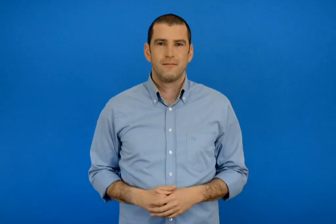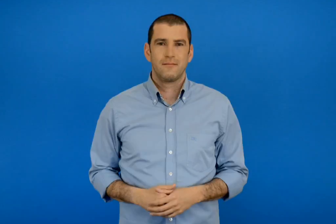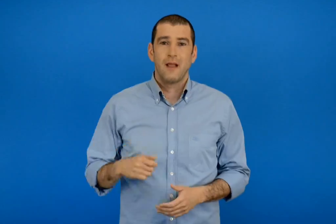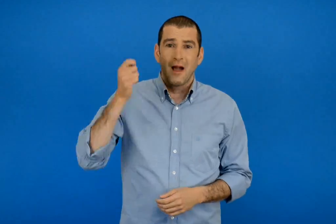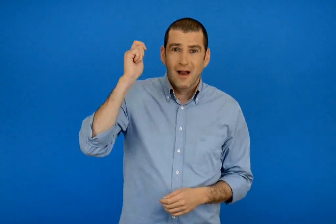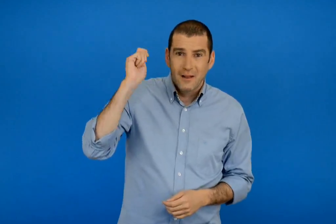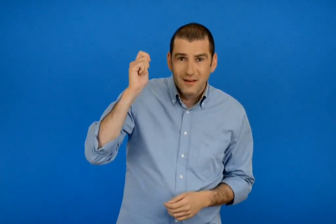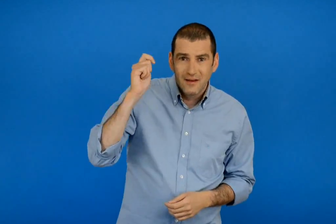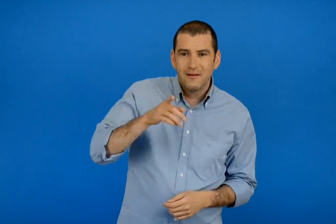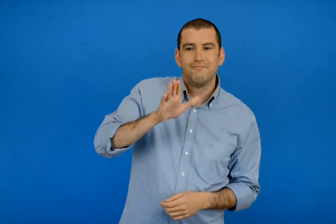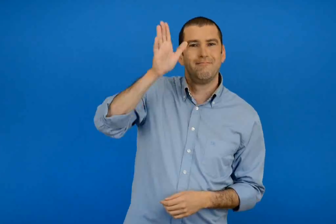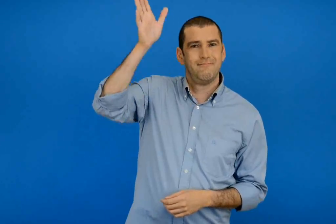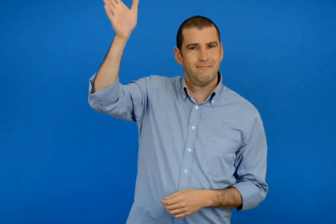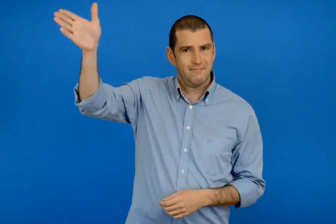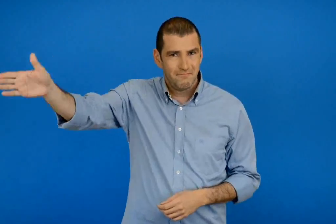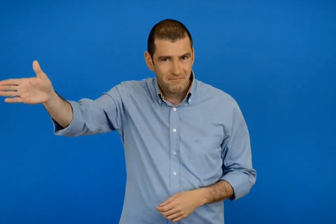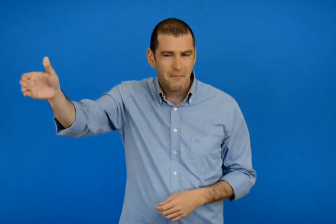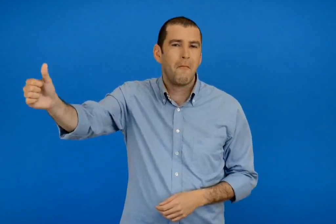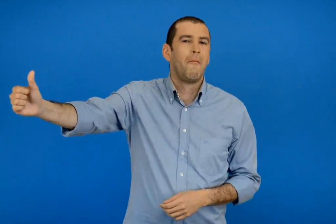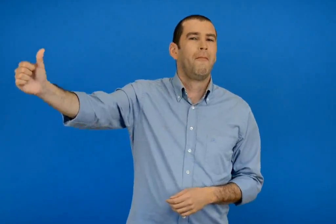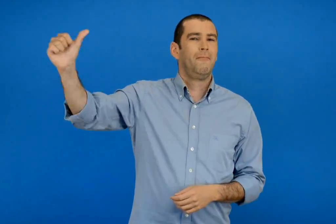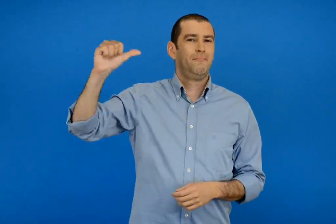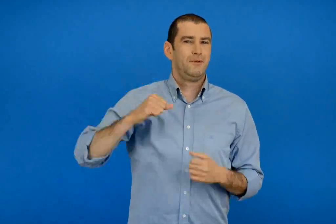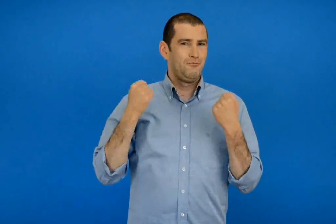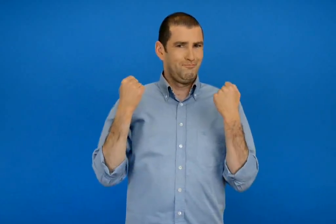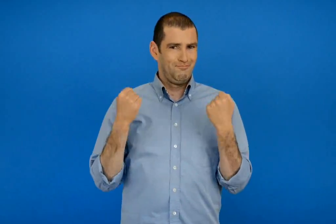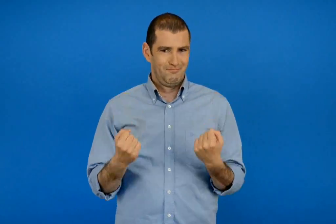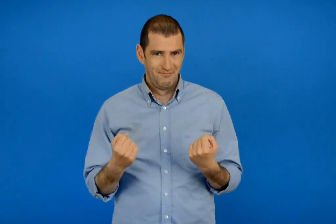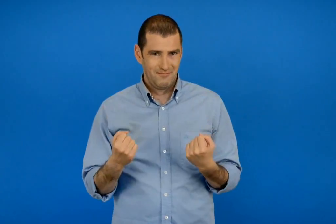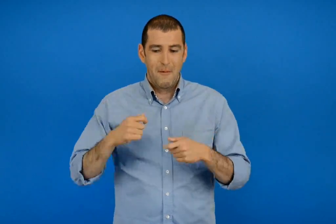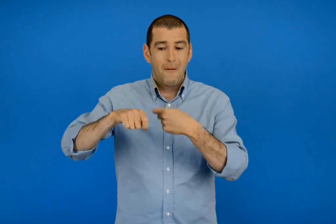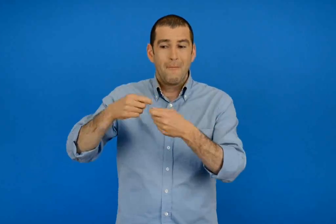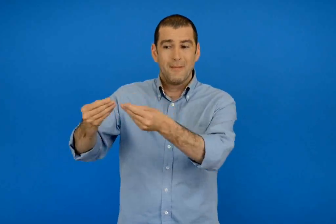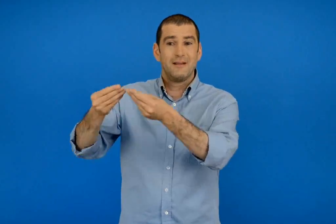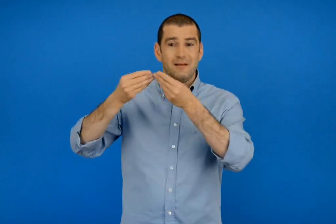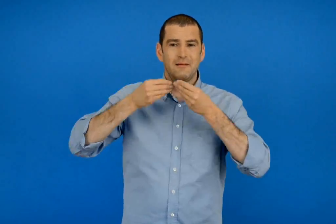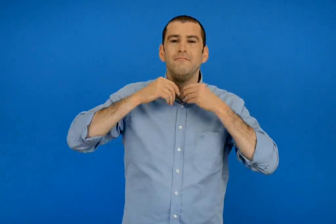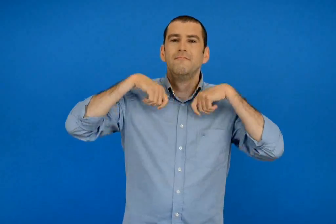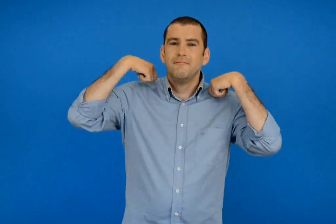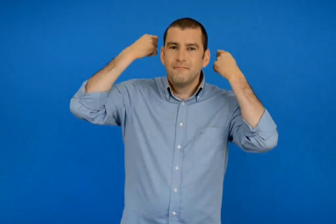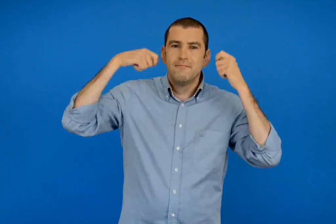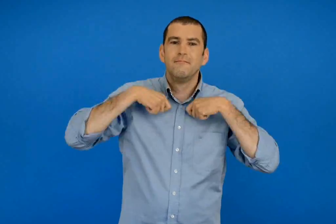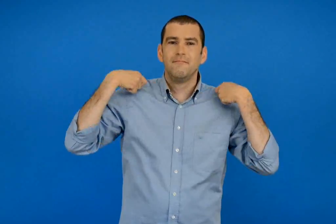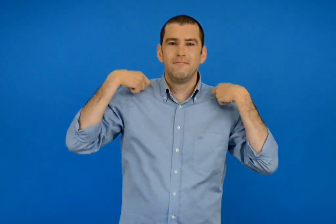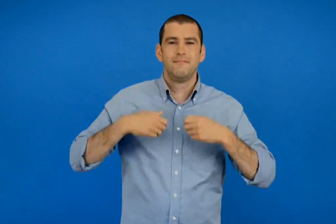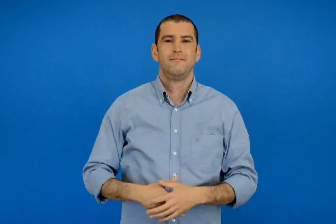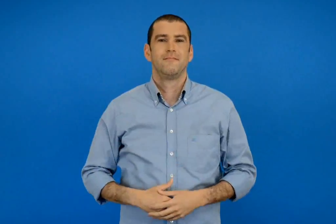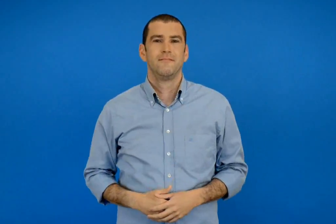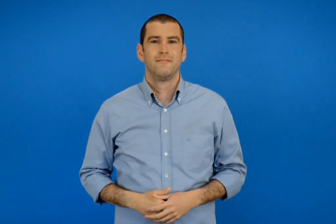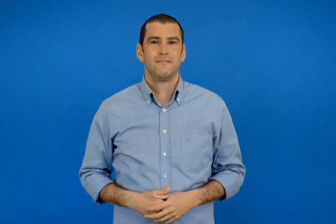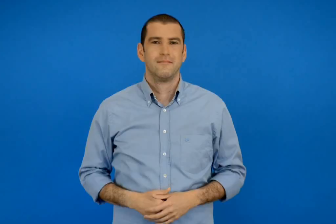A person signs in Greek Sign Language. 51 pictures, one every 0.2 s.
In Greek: σαν πας στην καλαμάτα και έρθεις με το καλό φέρε μου ένα μαντίλι να δέσω στο λαιμό
